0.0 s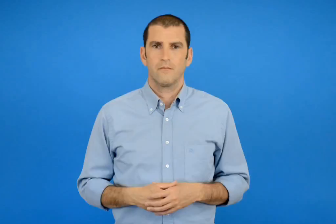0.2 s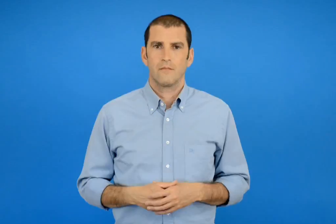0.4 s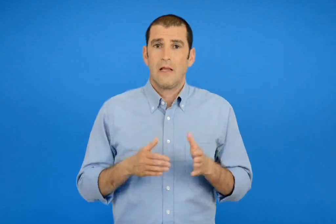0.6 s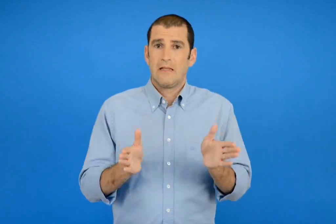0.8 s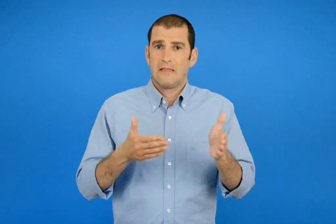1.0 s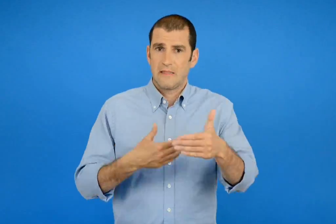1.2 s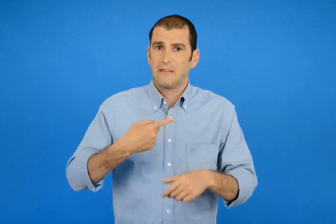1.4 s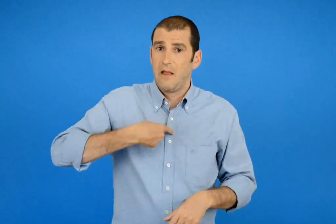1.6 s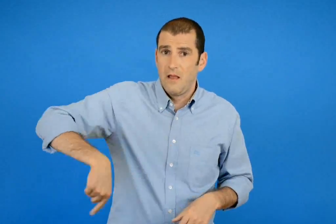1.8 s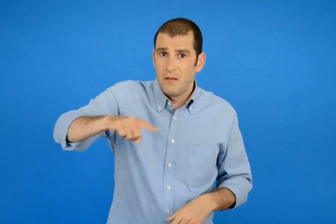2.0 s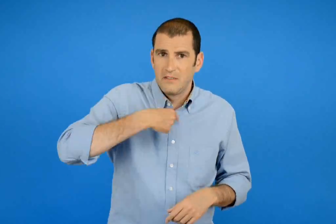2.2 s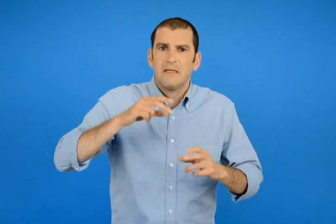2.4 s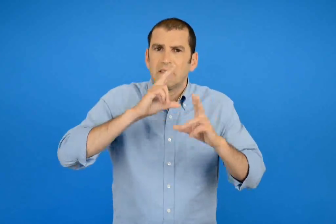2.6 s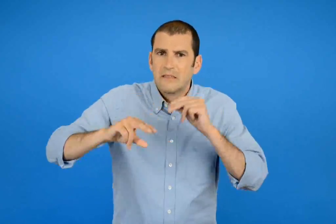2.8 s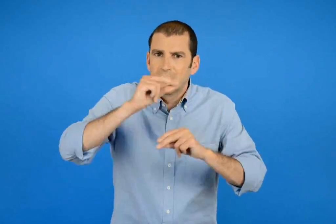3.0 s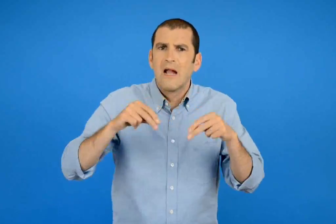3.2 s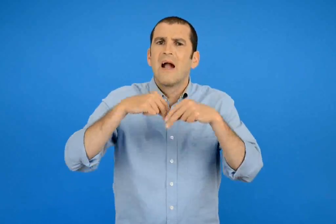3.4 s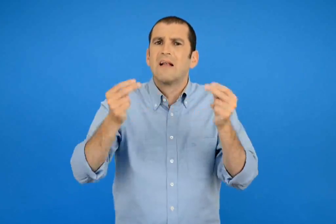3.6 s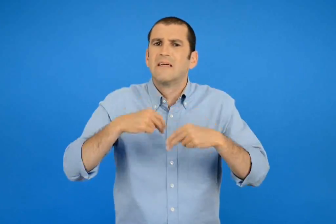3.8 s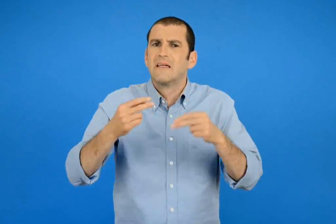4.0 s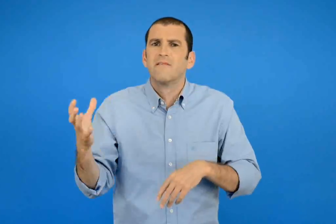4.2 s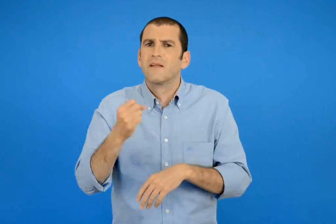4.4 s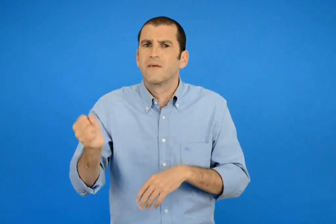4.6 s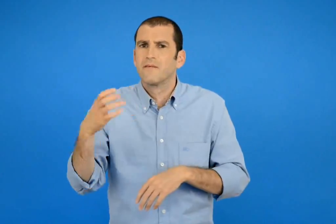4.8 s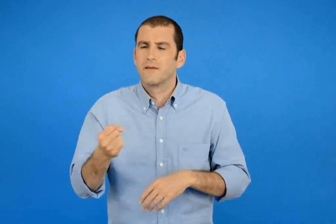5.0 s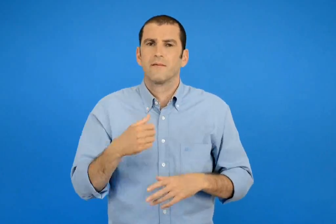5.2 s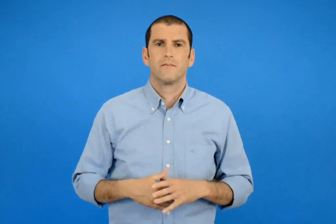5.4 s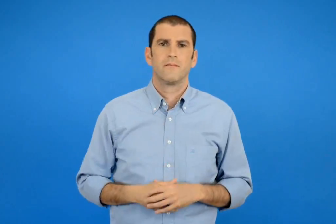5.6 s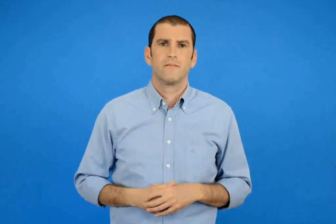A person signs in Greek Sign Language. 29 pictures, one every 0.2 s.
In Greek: συζητάμε στην τάξη τις λύσεις που βρήκαμε
